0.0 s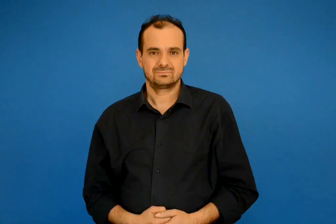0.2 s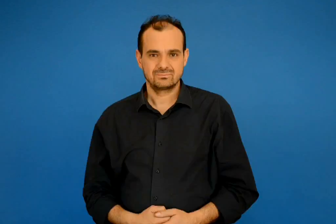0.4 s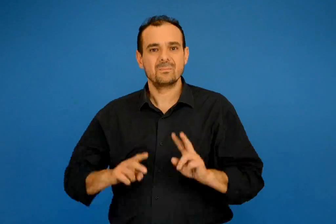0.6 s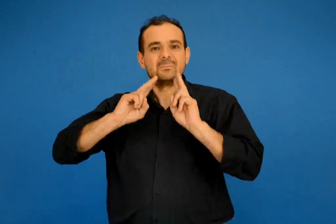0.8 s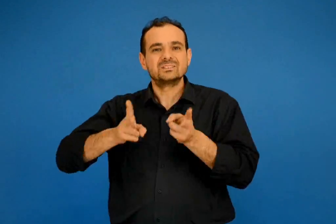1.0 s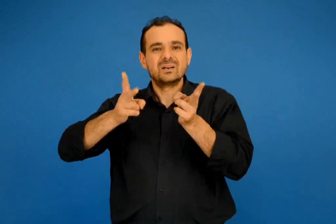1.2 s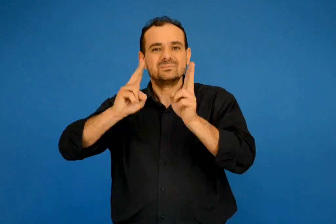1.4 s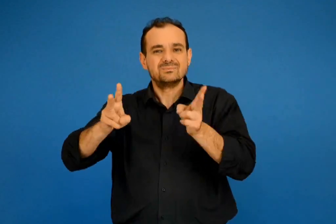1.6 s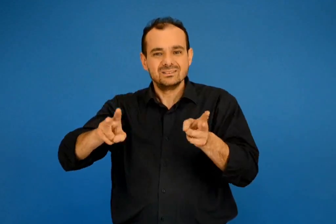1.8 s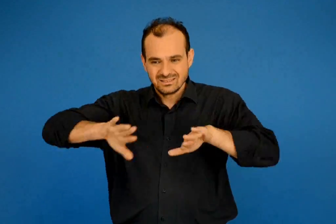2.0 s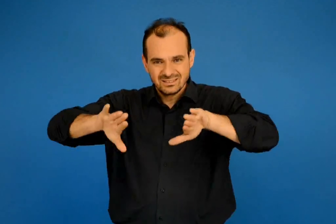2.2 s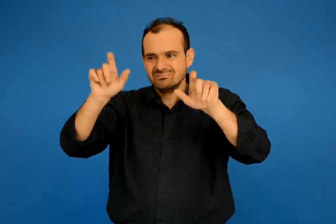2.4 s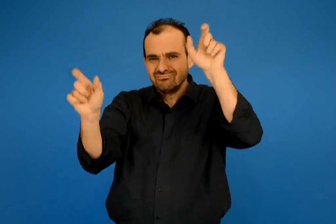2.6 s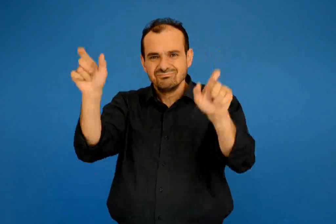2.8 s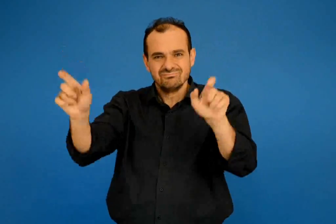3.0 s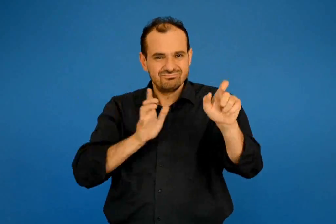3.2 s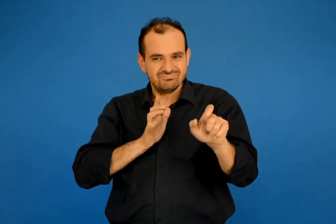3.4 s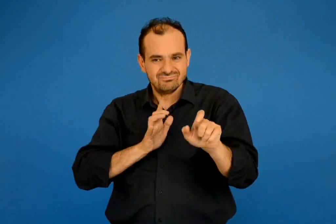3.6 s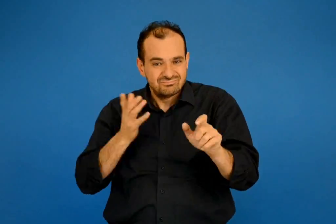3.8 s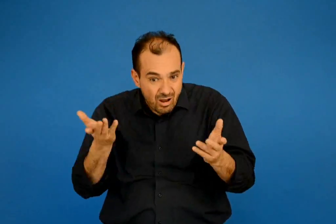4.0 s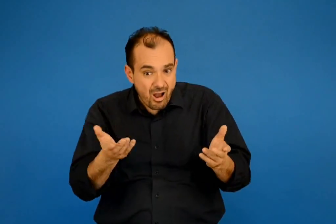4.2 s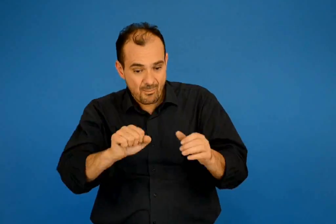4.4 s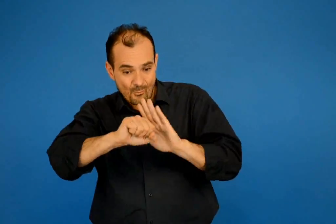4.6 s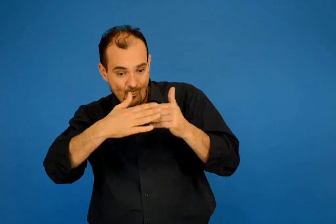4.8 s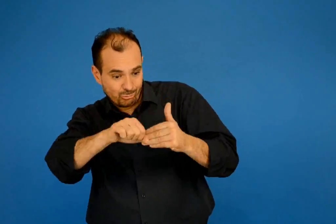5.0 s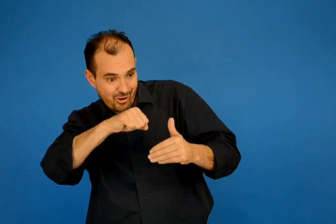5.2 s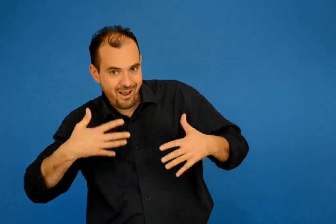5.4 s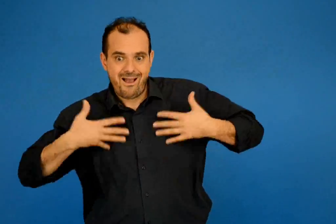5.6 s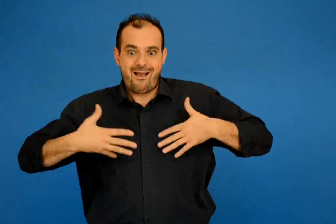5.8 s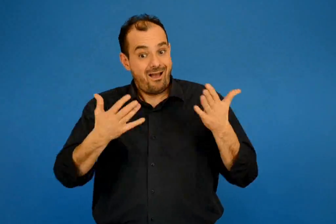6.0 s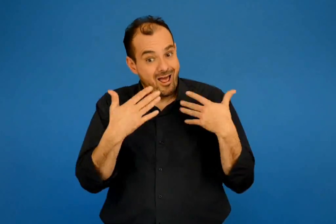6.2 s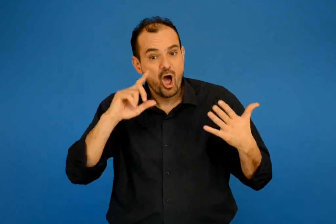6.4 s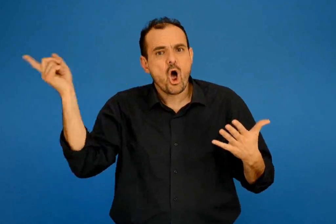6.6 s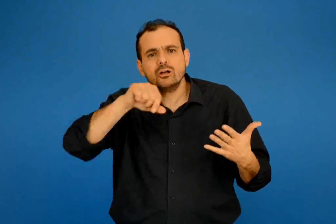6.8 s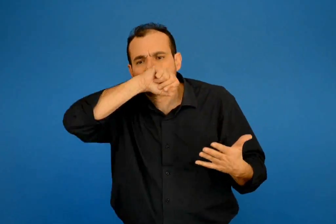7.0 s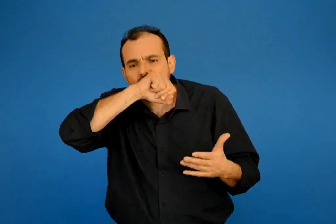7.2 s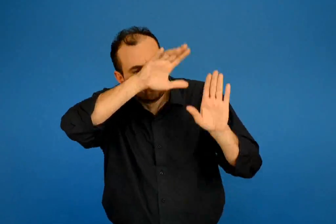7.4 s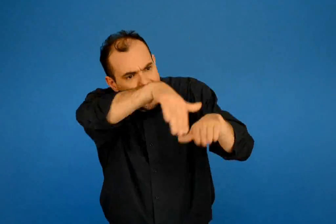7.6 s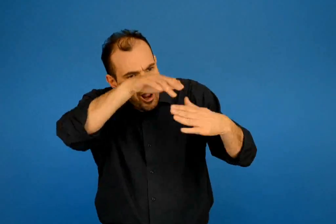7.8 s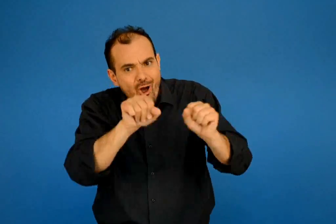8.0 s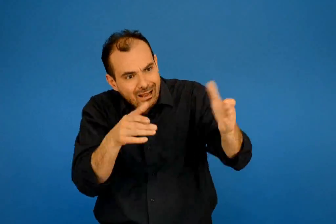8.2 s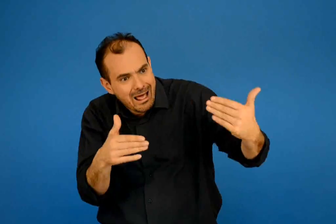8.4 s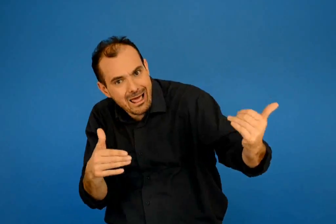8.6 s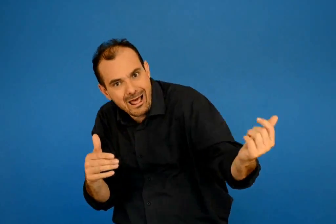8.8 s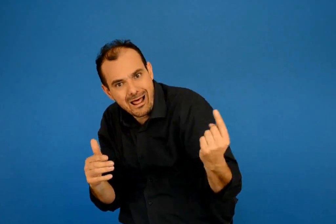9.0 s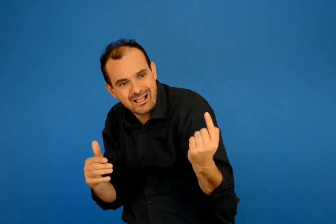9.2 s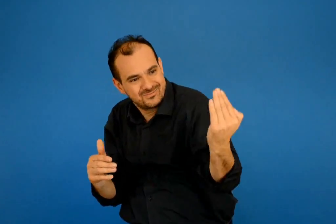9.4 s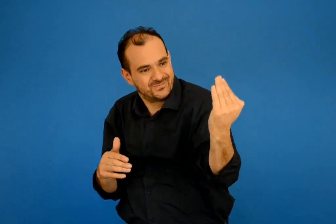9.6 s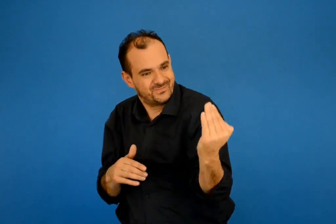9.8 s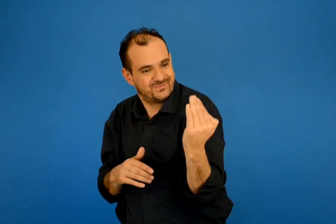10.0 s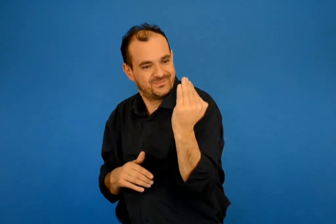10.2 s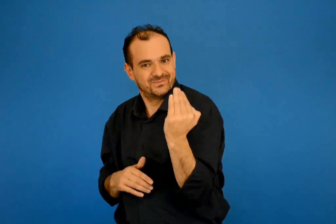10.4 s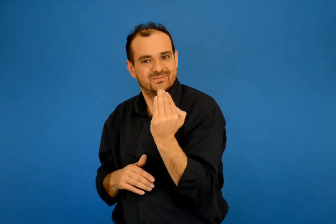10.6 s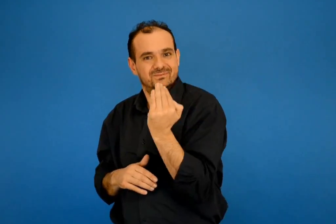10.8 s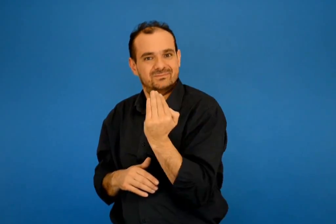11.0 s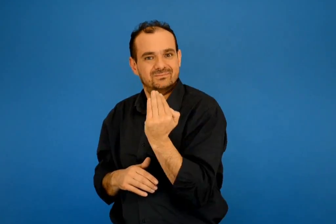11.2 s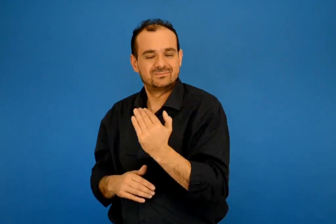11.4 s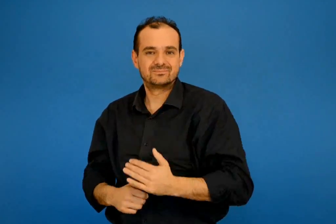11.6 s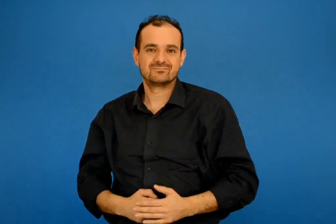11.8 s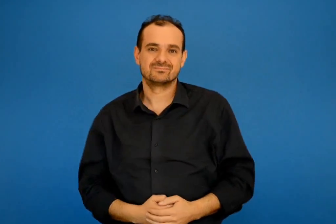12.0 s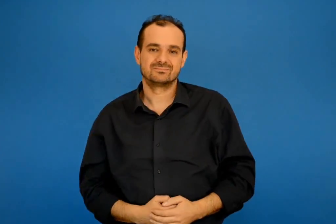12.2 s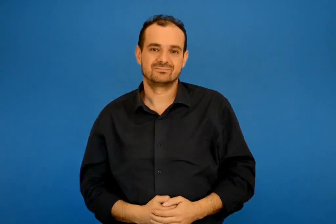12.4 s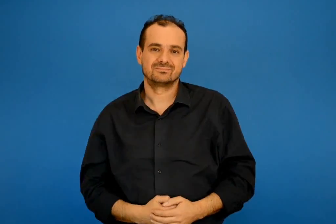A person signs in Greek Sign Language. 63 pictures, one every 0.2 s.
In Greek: οι καταστηματάρχες άνοιγαν χαρούμενοι την πόρτα να περάσει μέσα όλοι ήθελαν να το κρατήσουν κοντά τους
